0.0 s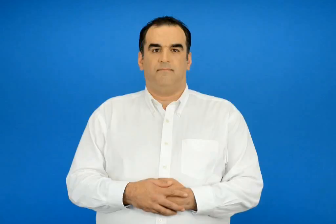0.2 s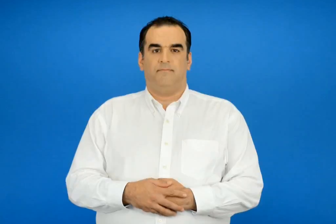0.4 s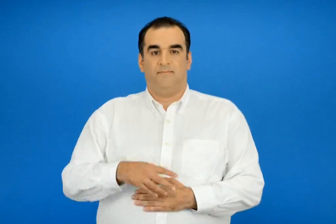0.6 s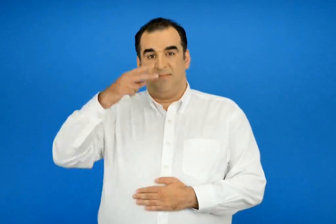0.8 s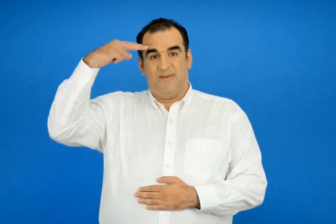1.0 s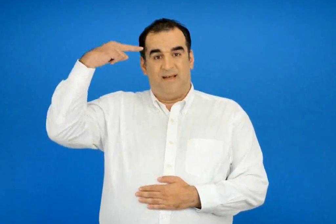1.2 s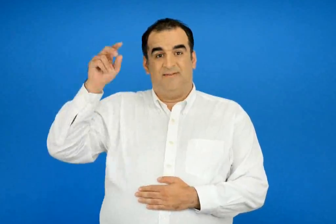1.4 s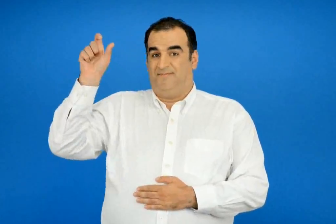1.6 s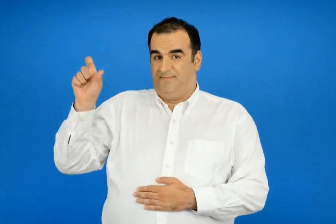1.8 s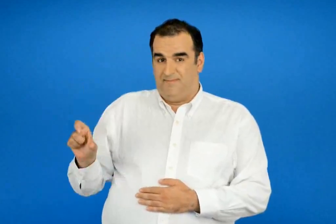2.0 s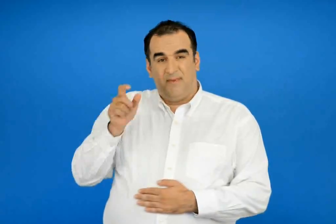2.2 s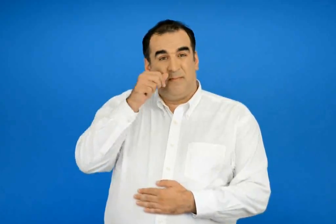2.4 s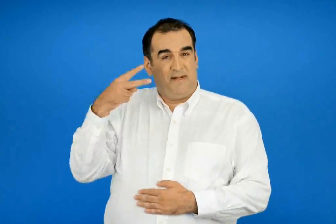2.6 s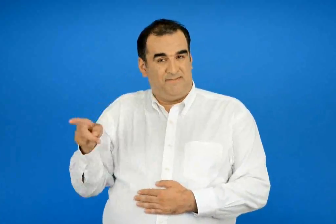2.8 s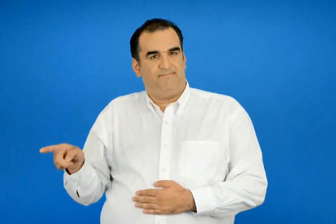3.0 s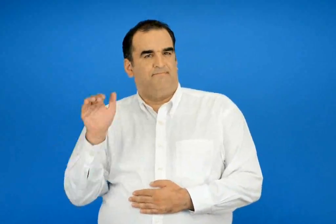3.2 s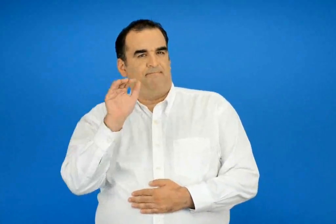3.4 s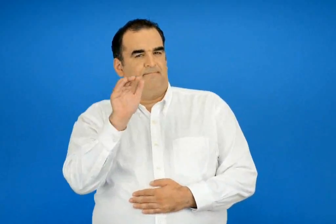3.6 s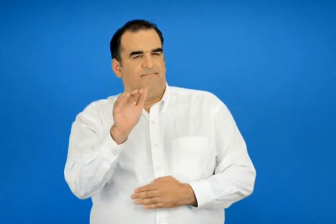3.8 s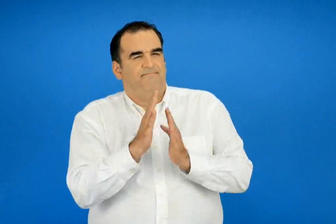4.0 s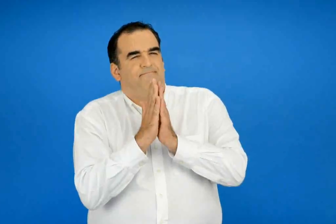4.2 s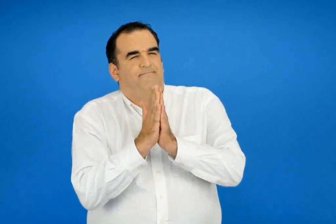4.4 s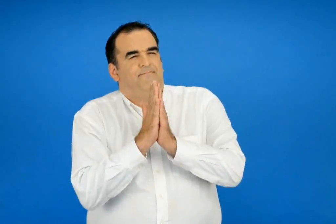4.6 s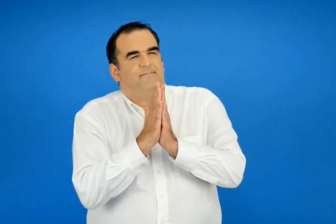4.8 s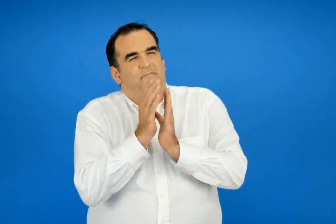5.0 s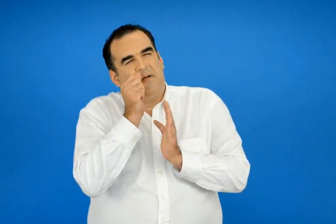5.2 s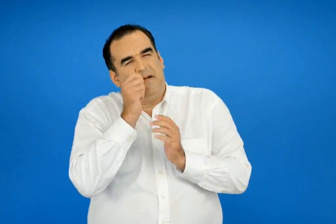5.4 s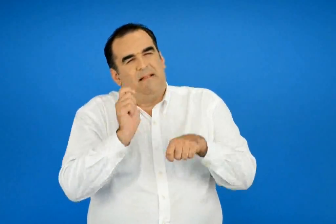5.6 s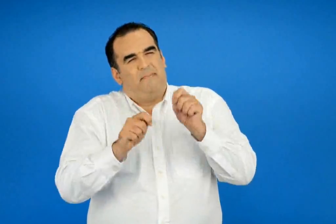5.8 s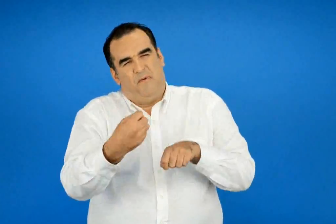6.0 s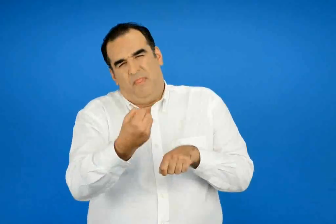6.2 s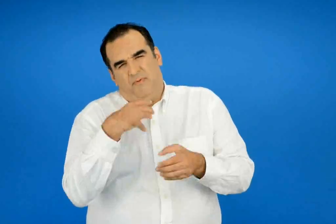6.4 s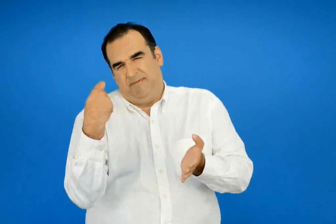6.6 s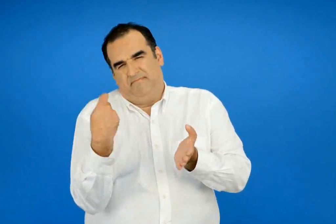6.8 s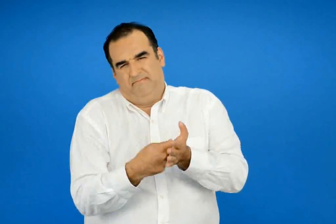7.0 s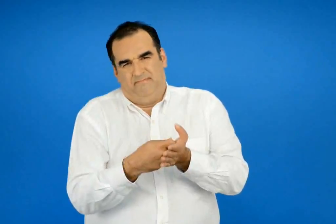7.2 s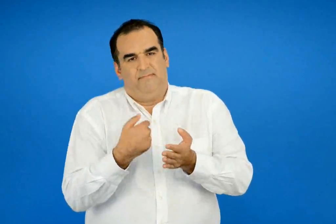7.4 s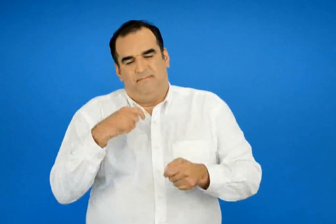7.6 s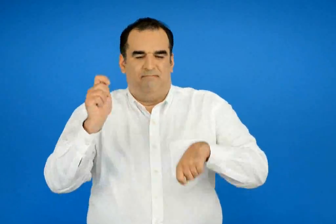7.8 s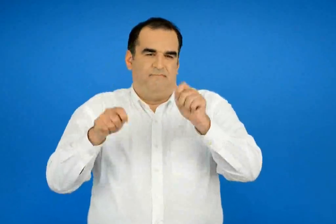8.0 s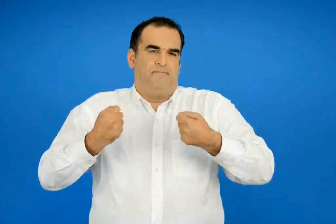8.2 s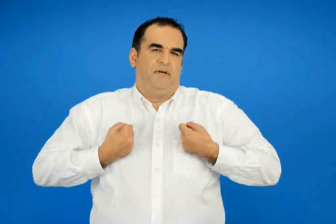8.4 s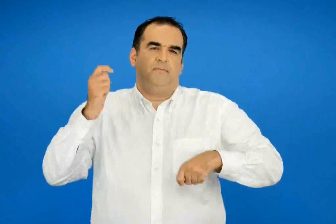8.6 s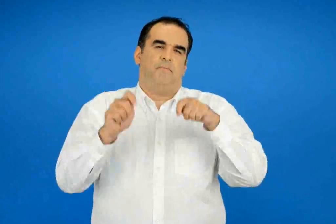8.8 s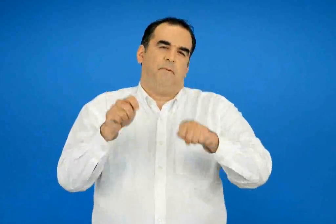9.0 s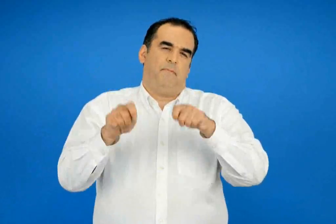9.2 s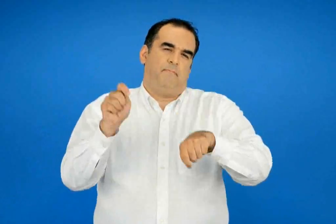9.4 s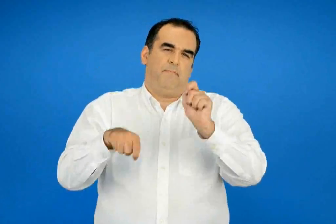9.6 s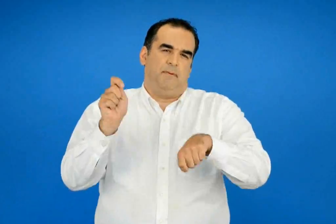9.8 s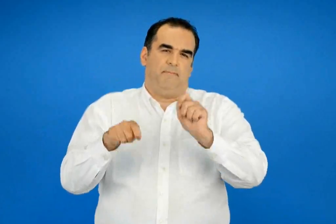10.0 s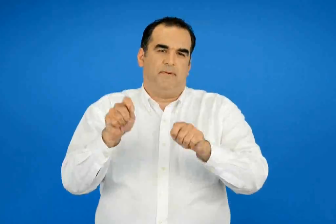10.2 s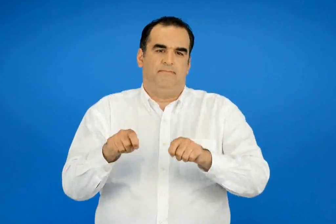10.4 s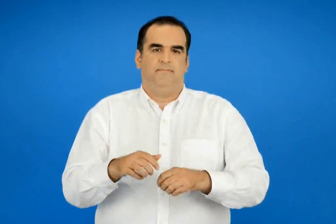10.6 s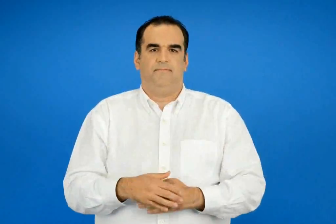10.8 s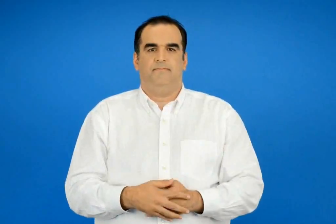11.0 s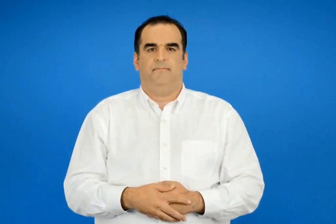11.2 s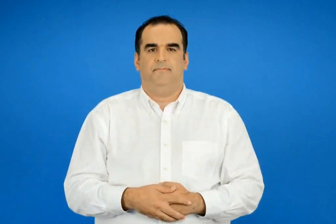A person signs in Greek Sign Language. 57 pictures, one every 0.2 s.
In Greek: μπαμπά αγόρασε μου ένα τύμπανο να παίζω παρακάλεσε ο λάκης τον πατερά του
